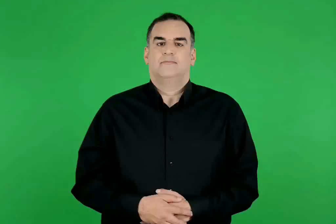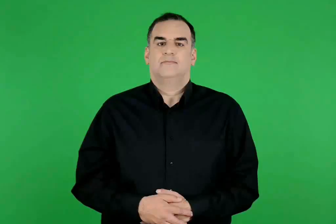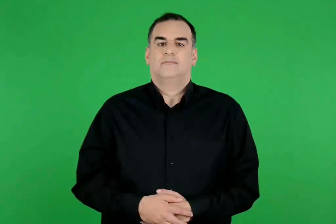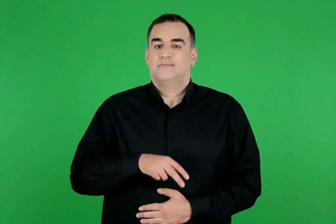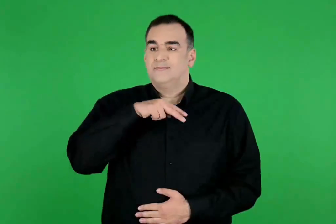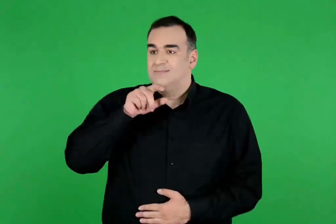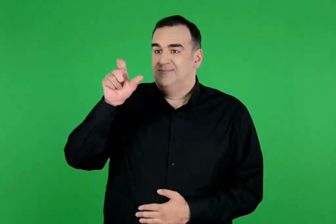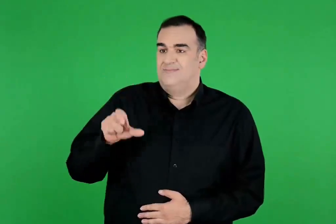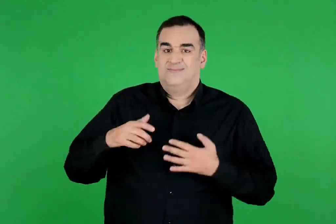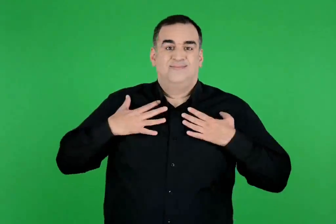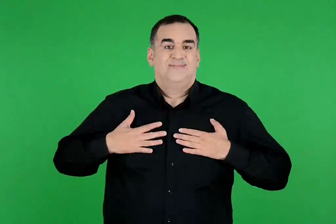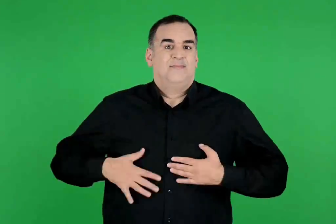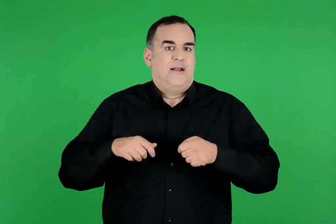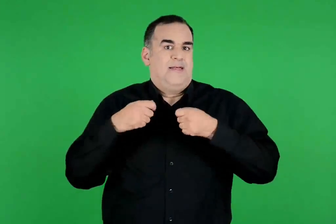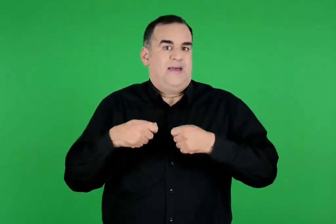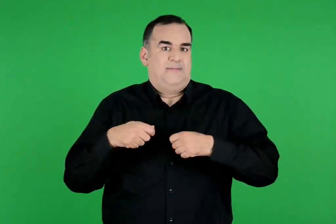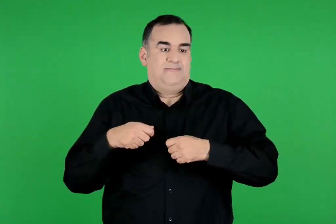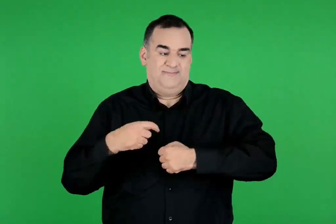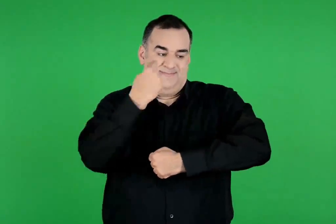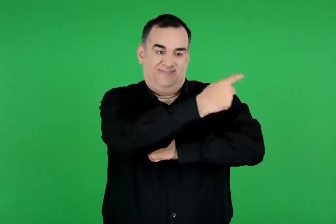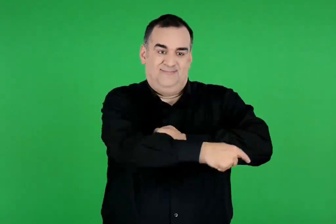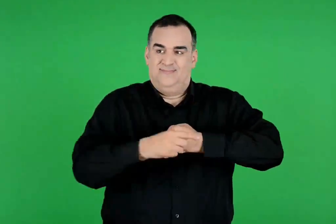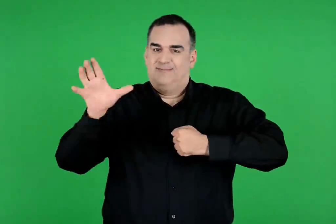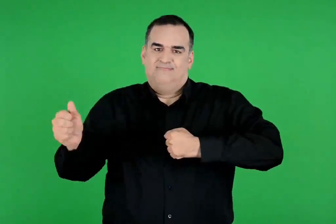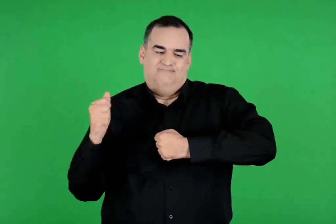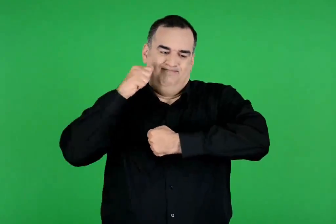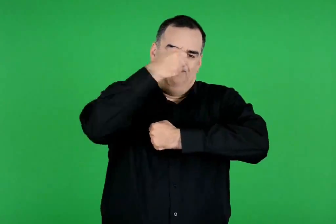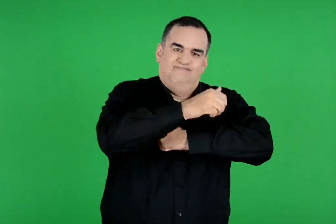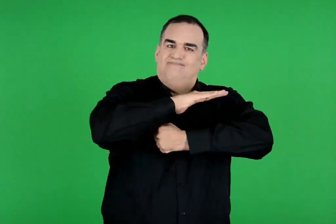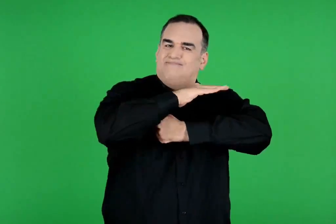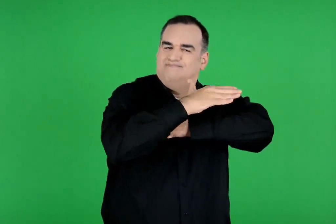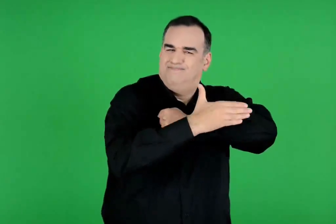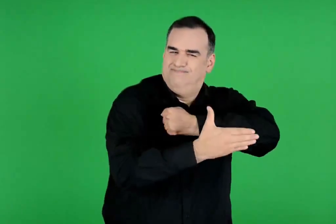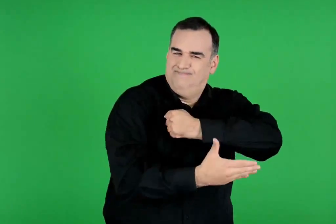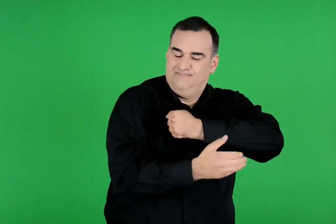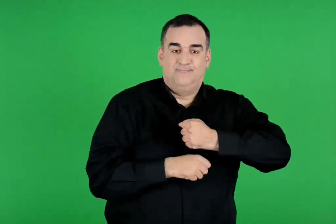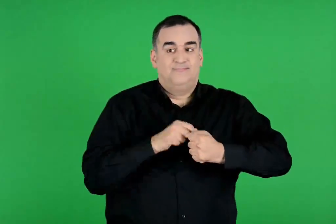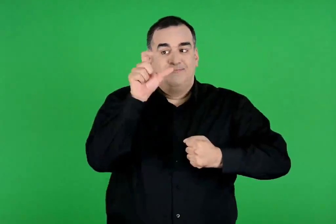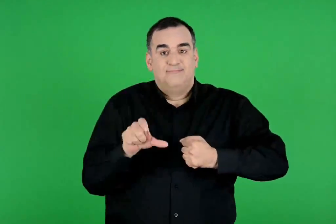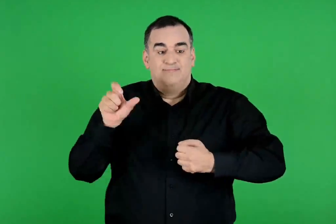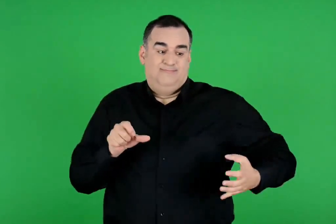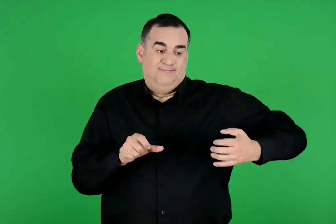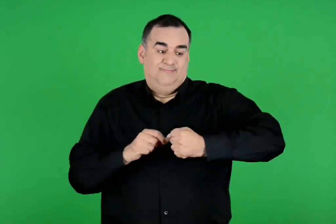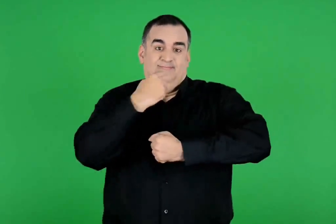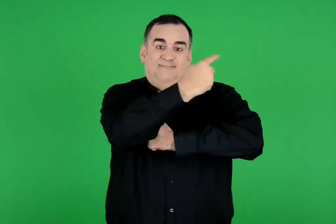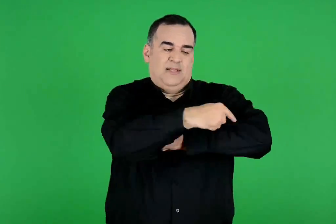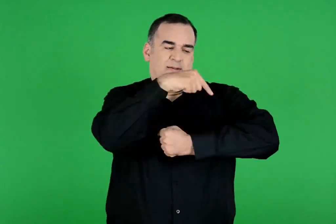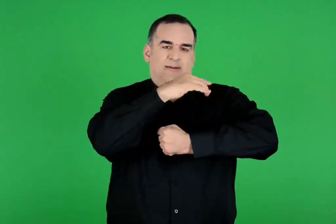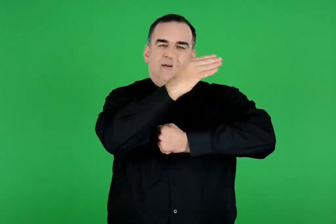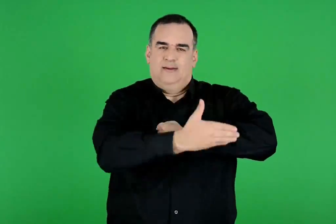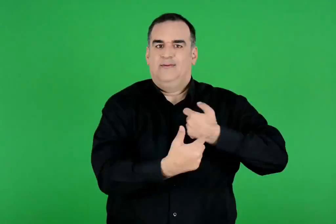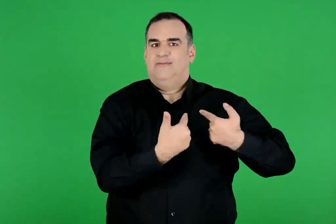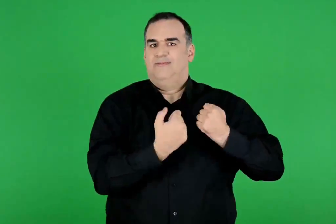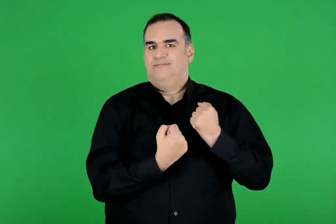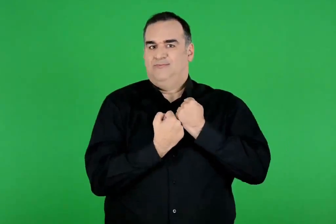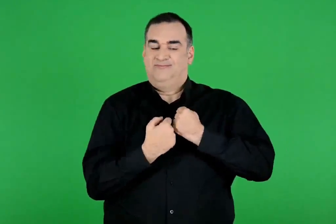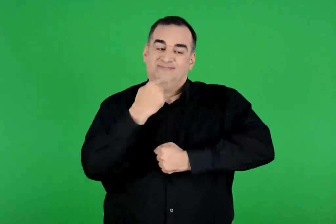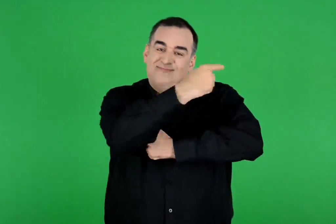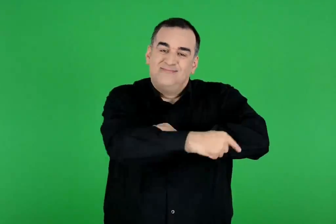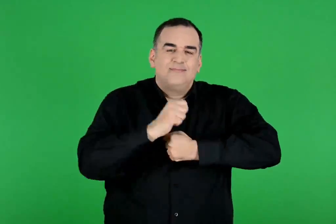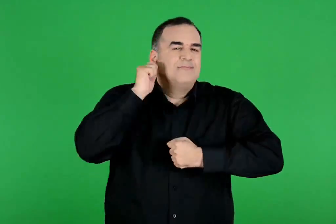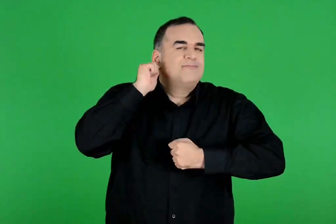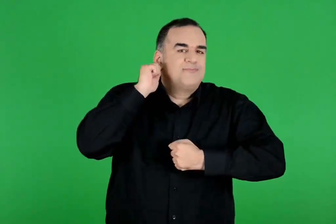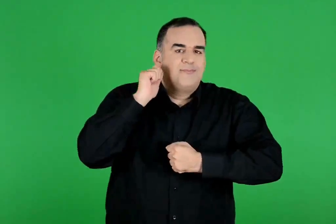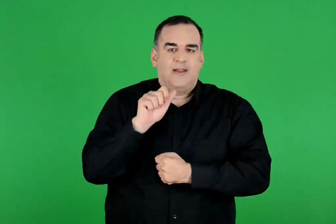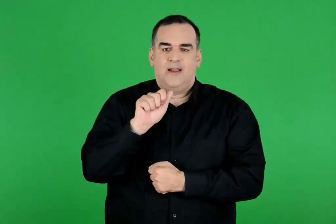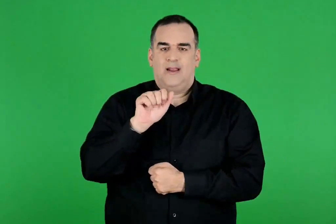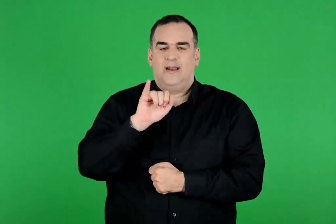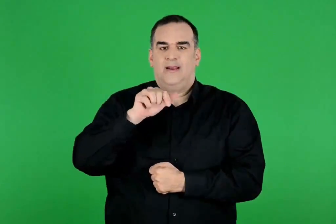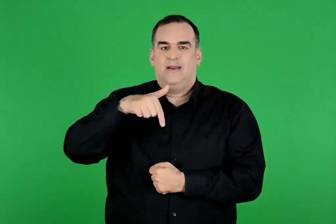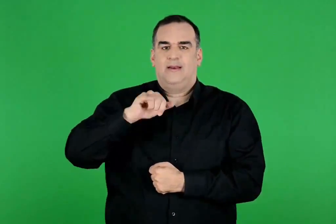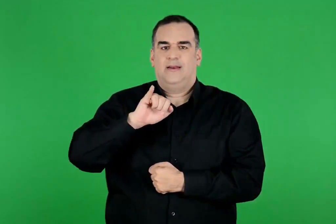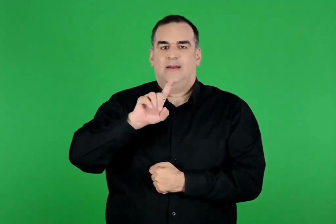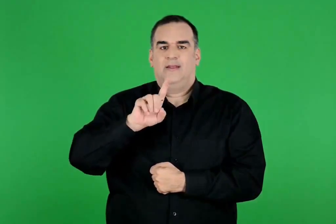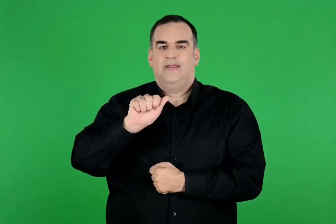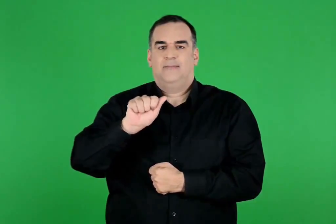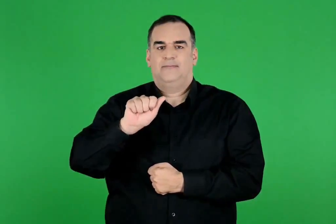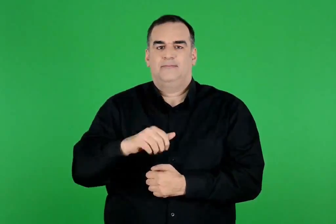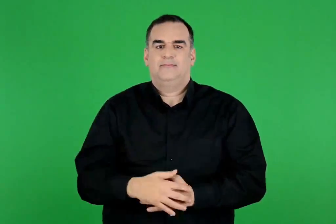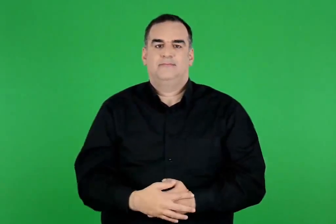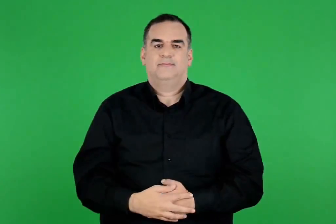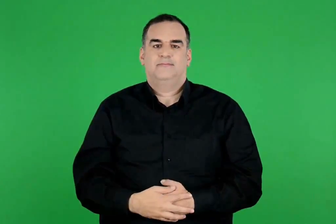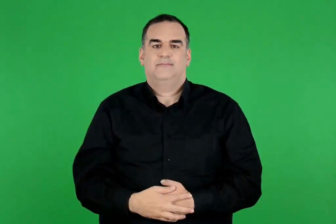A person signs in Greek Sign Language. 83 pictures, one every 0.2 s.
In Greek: με το δέρμα της έντυσε την ασπίδα του , που ονομάστηκε αιγίδα , και προστάτευε όποιον την κρατούσε
